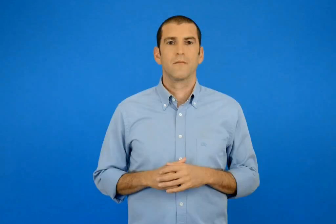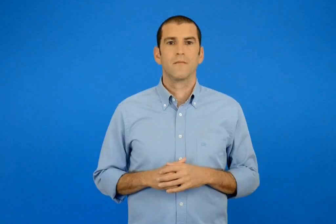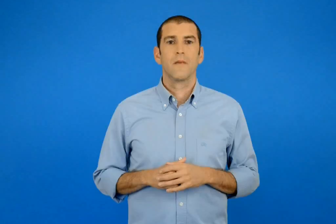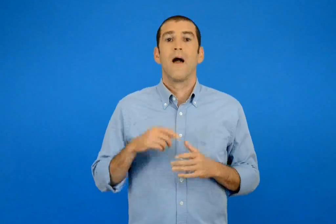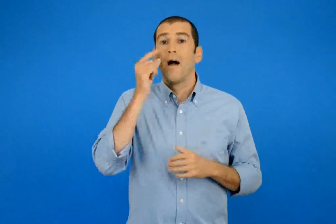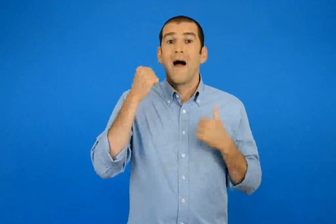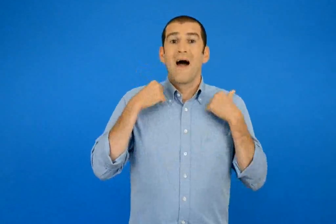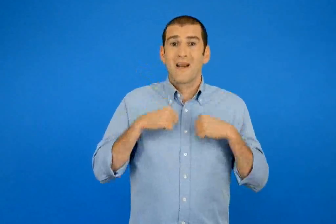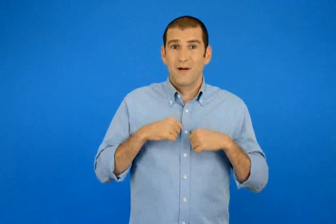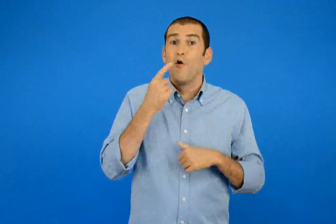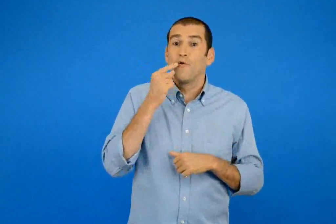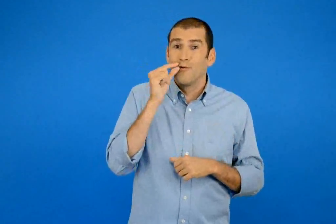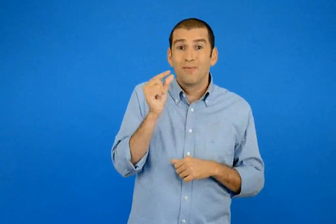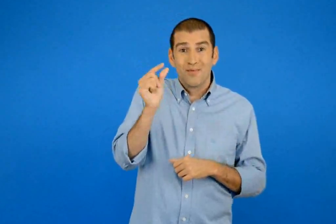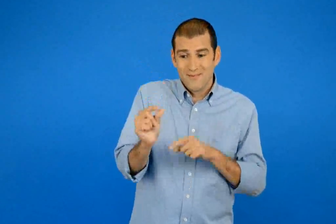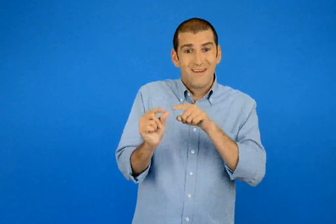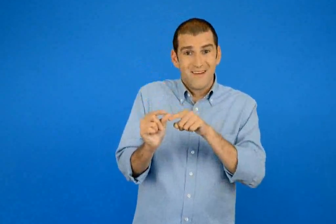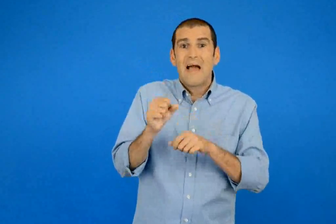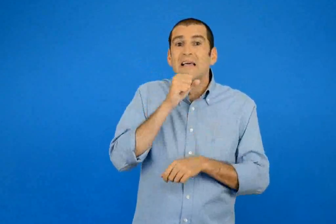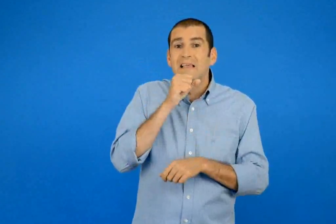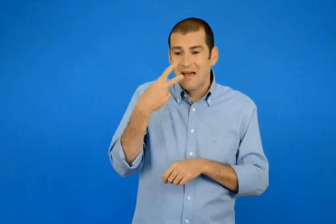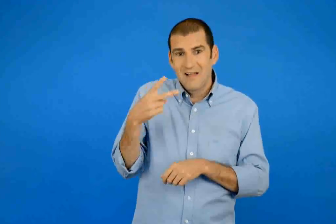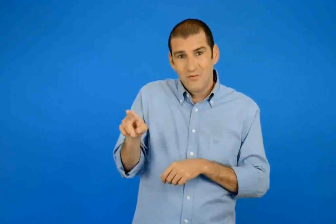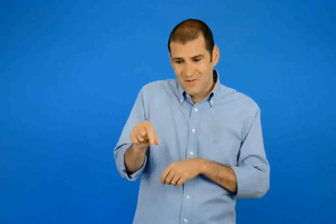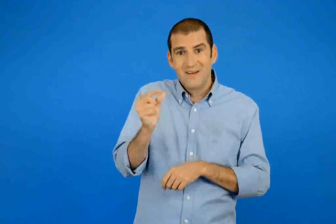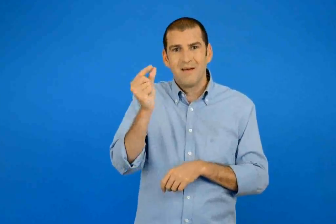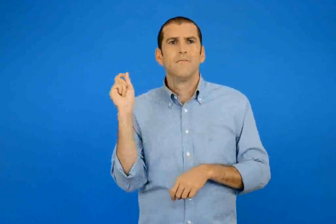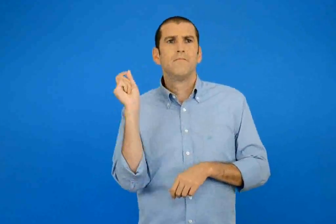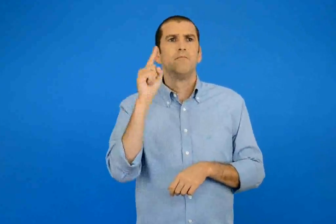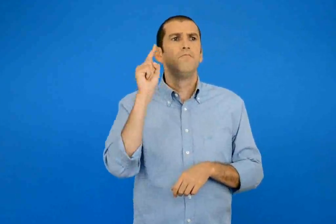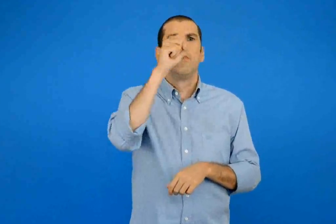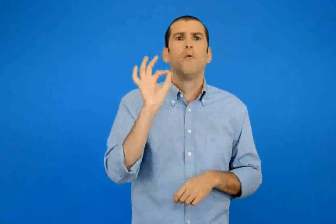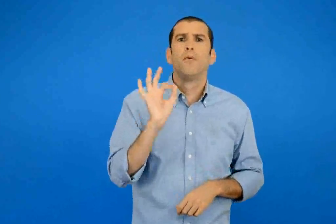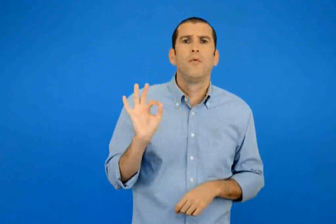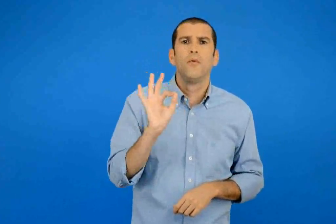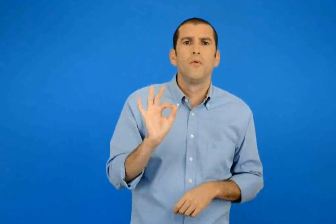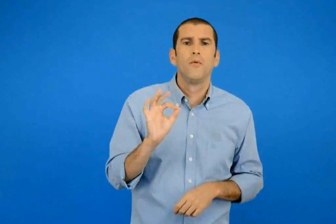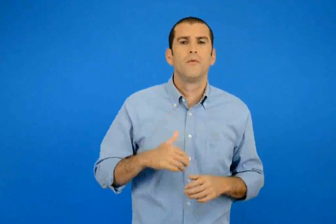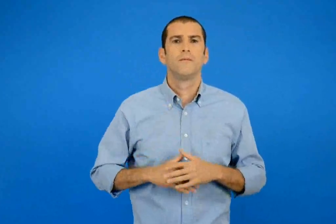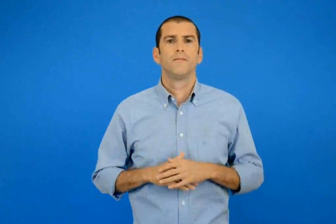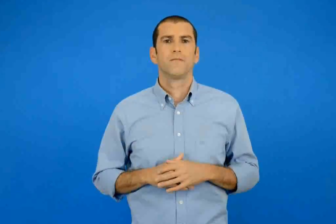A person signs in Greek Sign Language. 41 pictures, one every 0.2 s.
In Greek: που πέταξε το δόντι του αρμπεν η γιαγιά του ;
